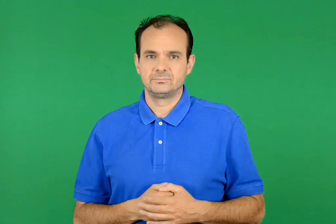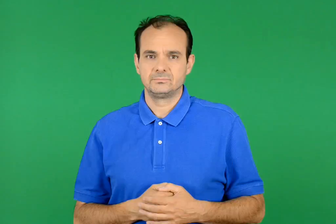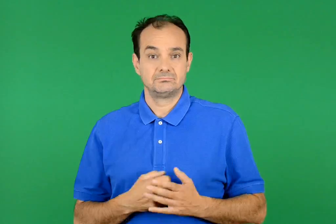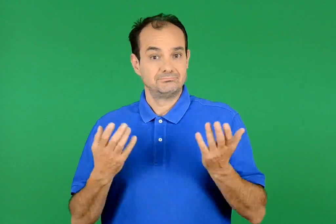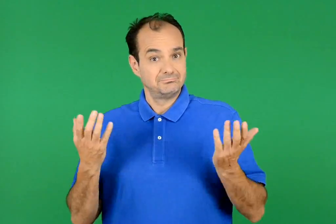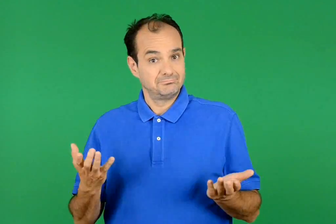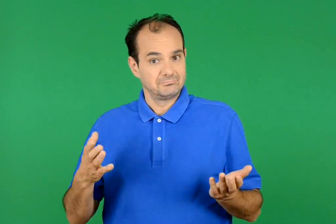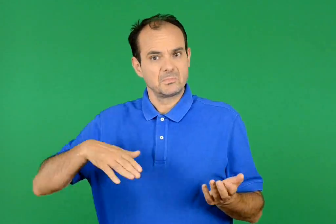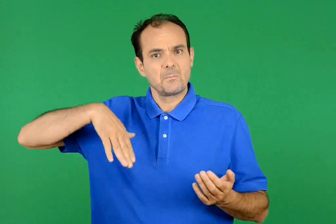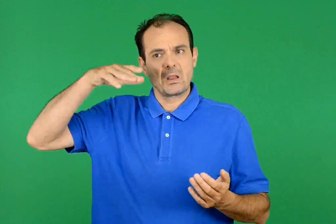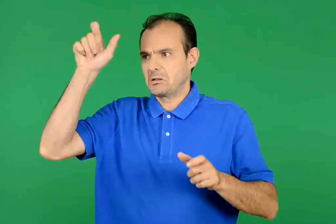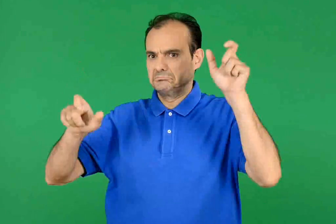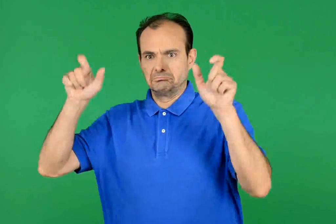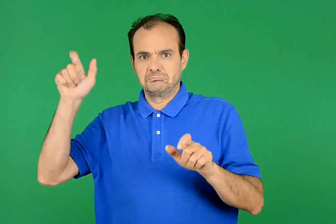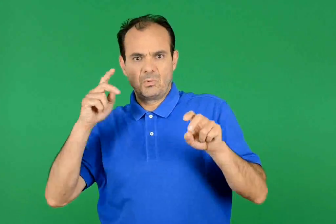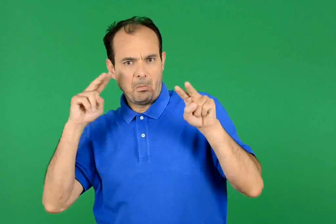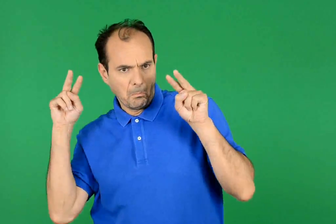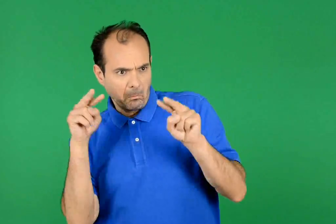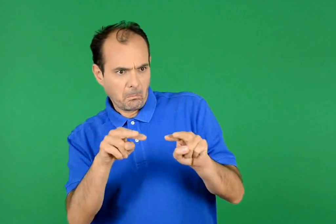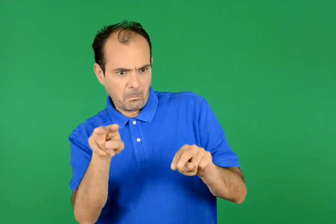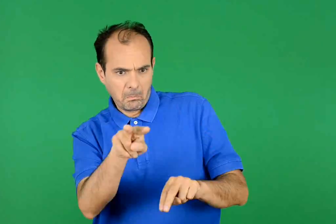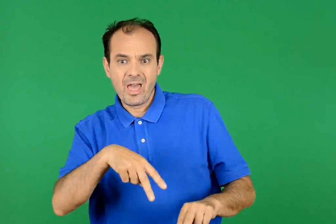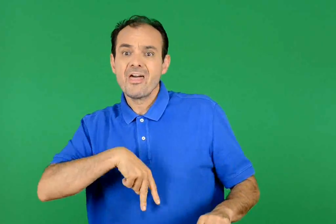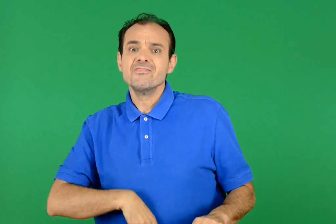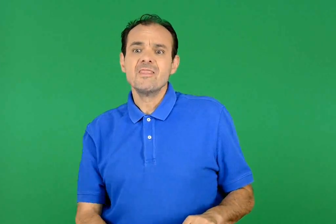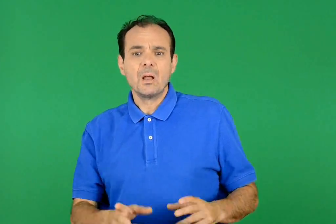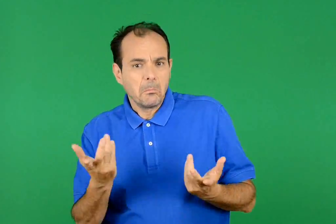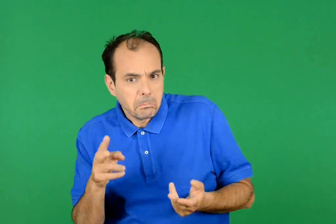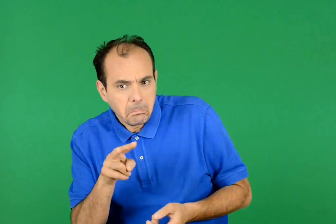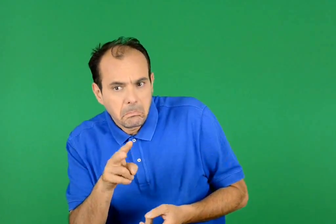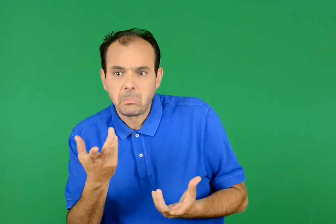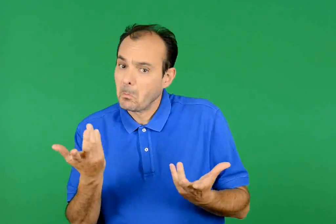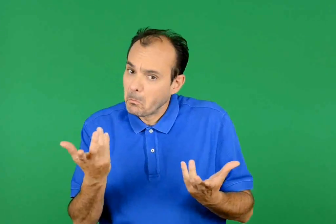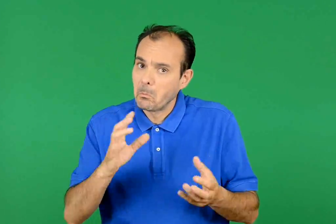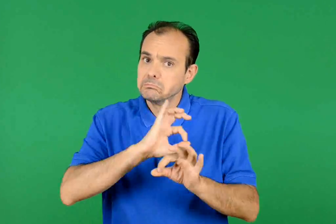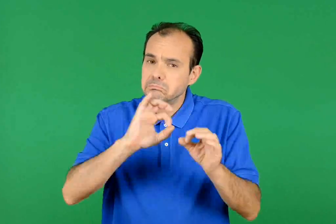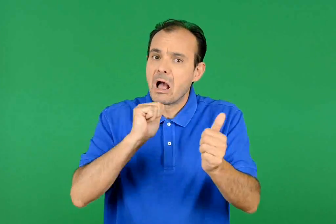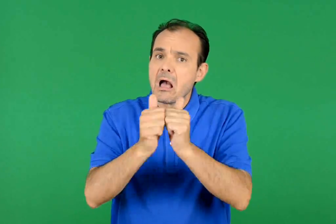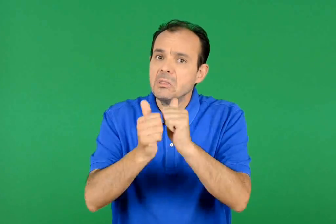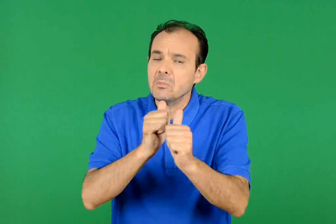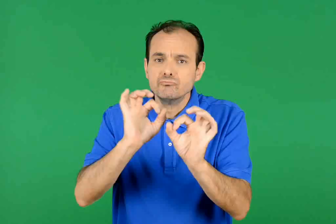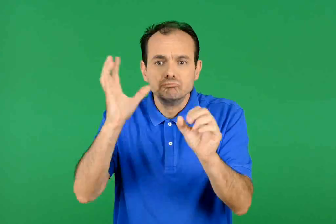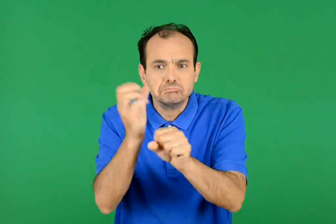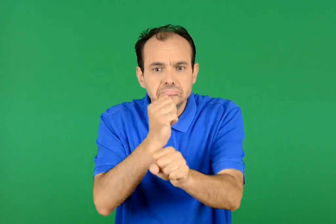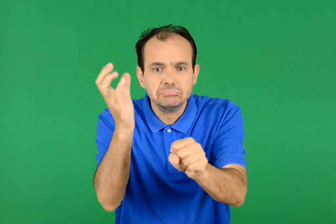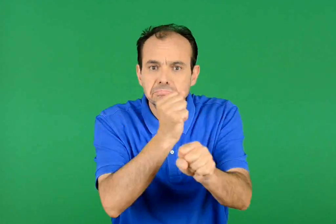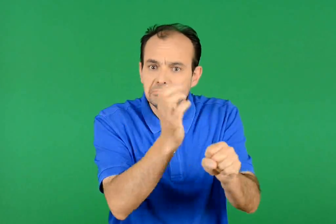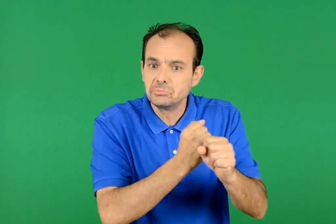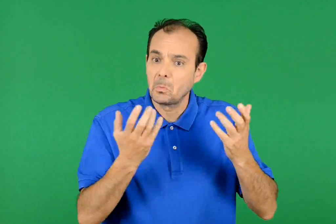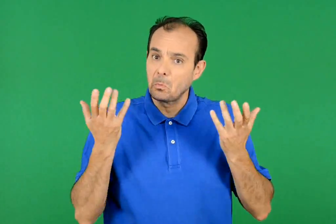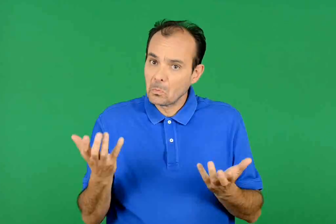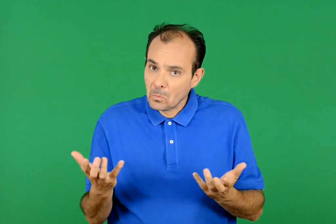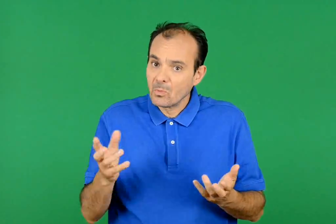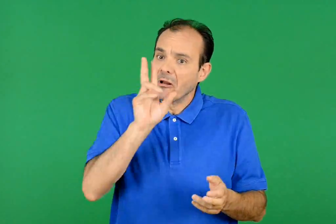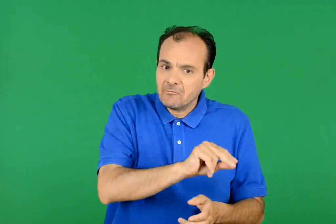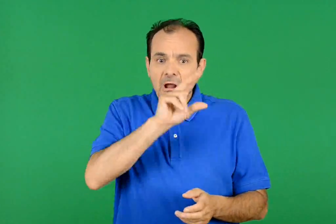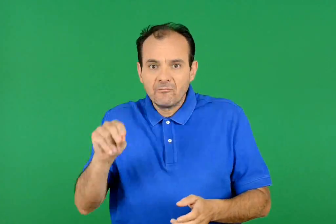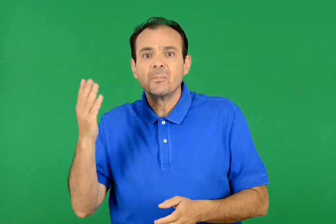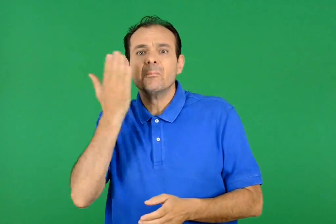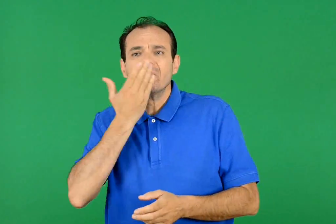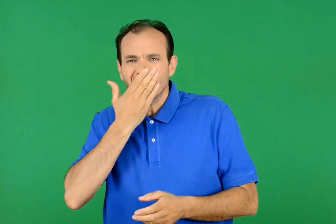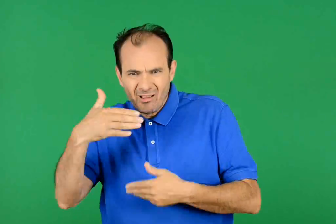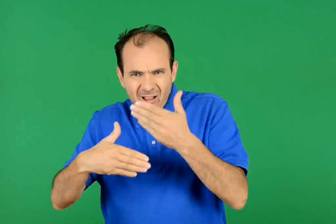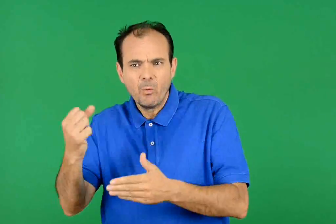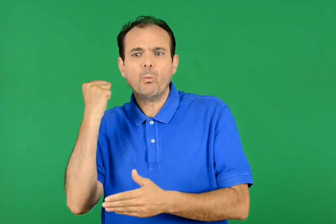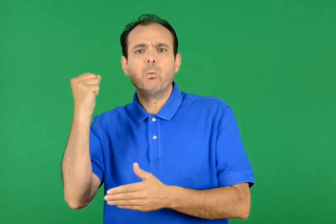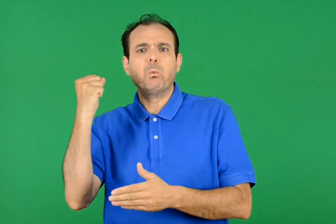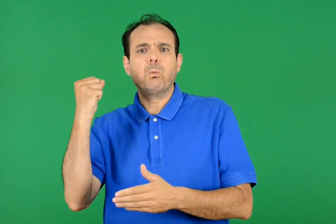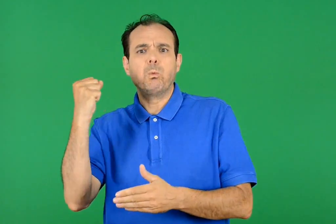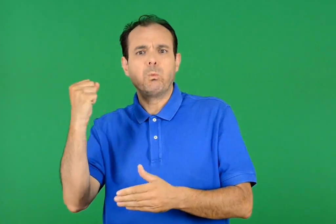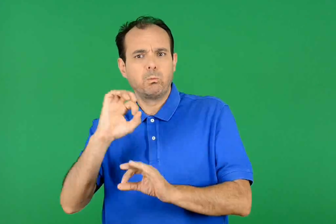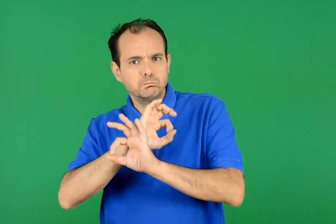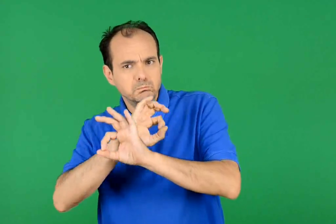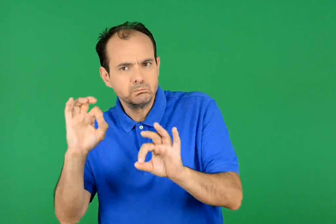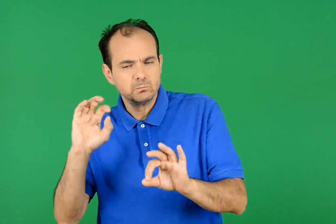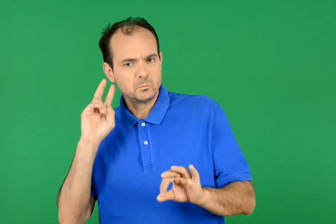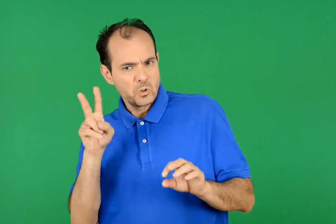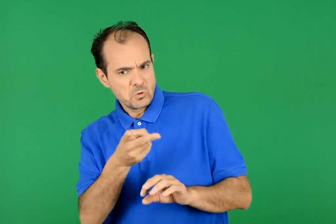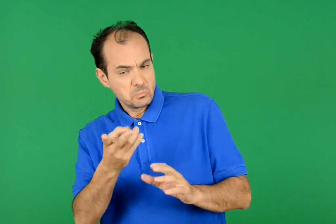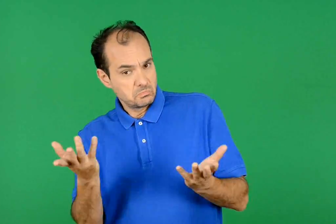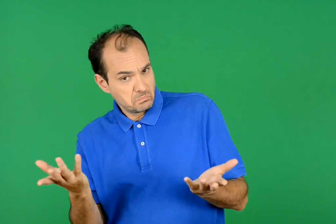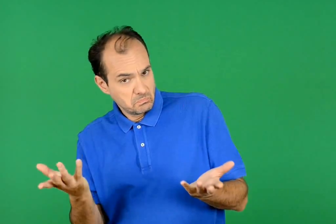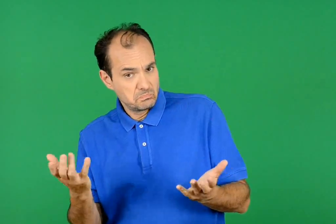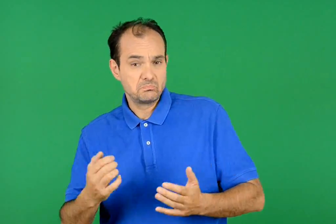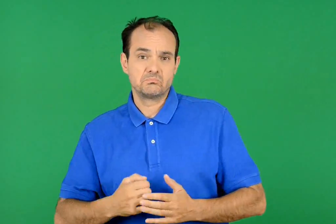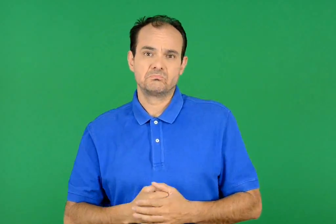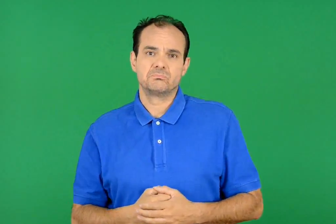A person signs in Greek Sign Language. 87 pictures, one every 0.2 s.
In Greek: έτσι , οι μεγάλοι βλέπουν τους διδύμους να ενδιαφέρονται και να ασχολούνται με επιτυχία με τον αθλητισμό και να έχουν , παράλληλα , εξαιρετικές επιδόσεις στα μαθήματα . και οι δυο τους
